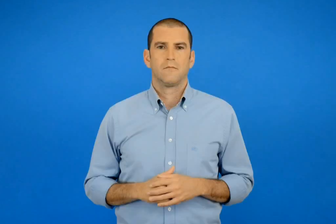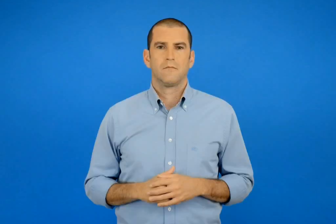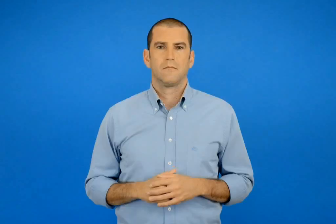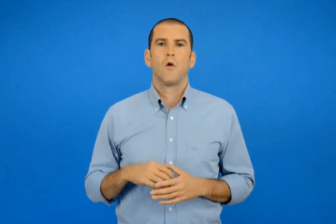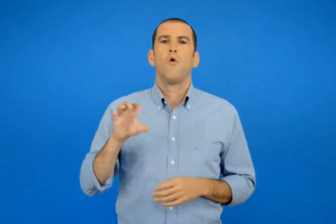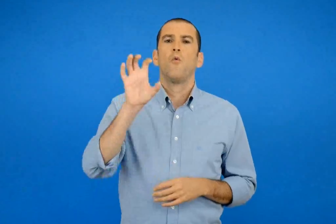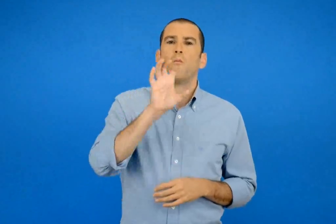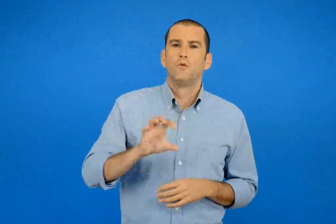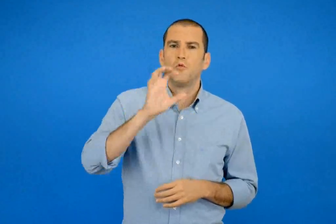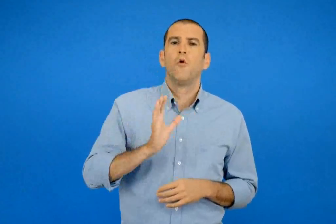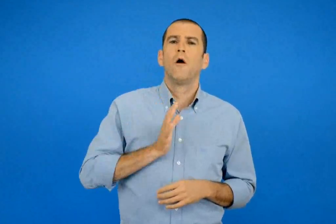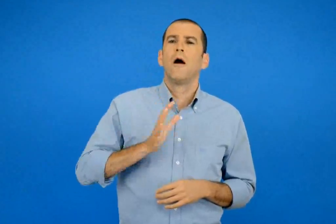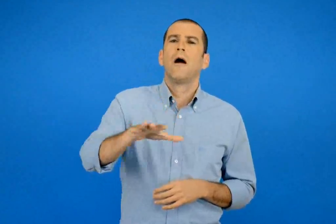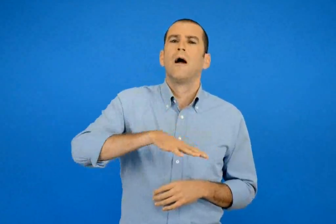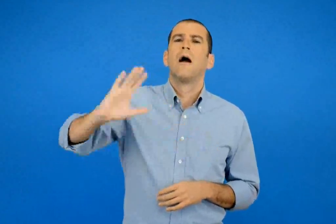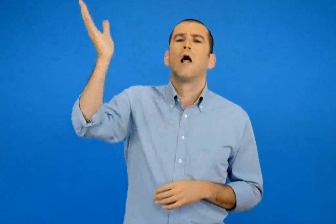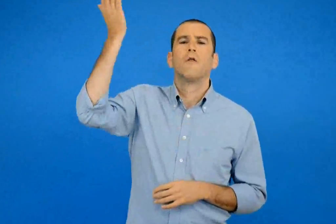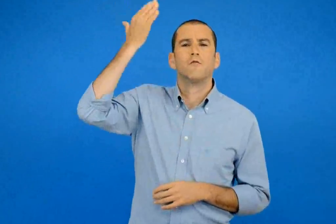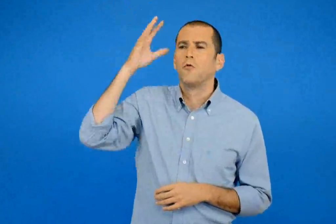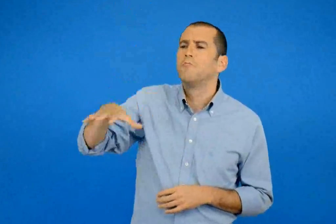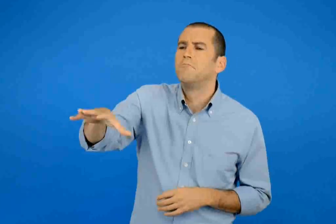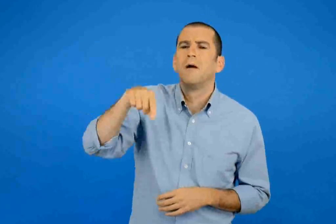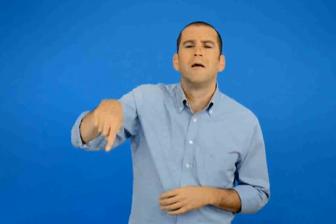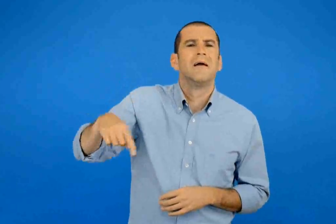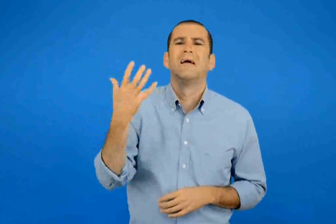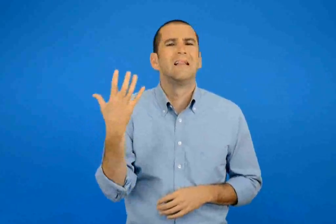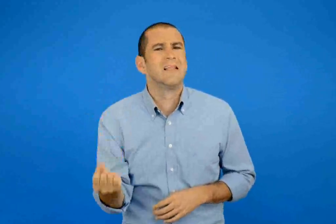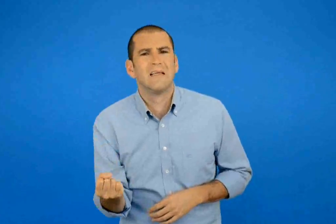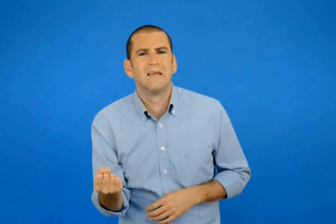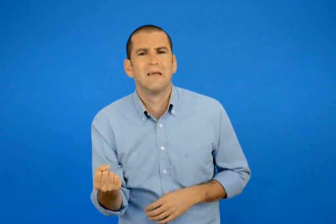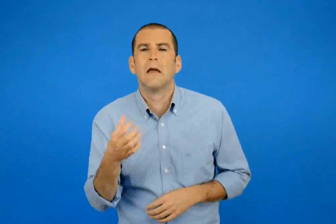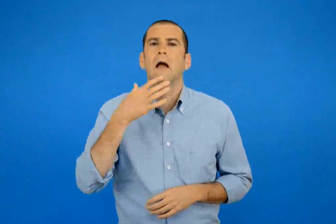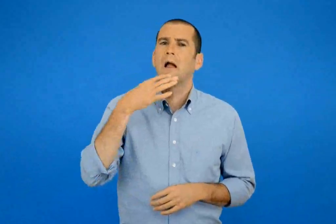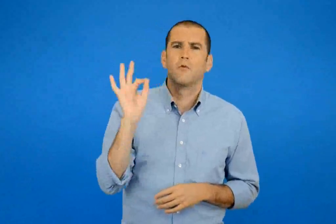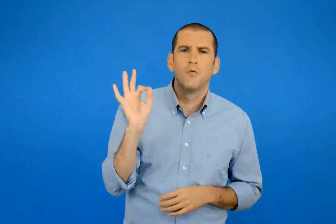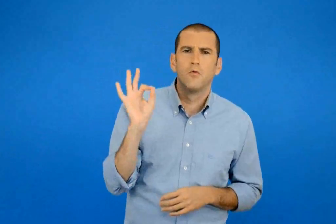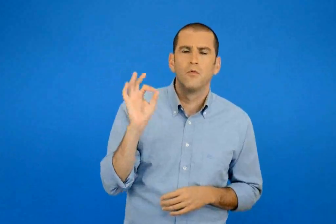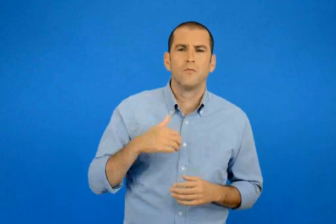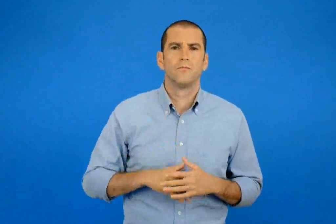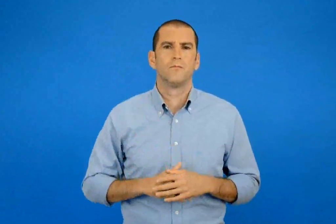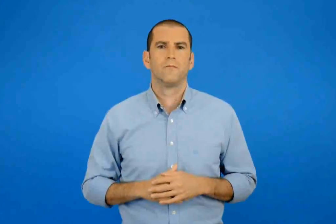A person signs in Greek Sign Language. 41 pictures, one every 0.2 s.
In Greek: τι υπάρχει σε ένα λαογραφικό μουσείο ; γιατί ;
